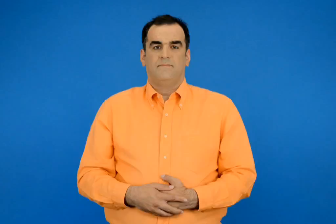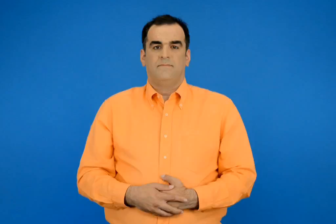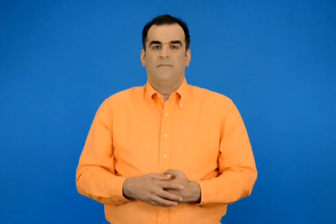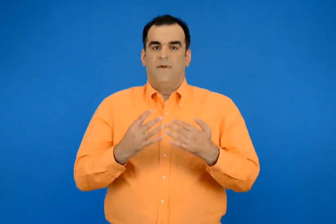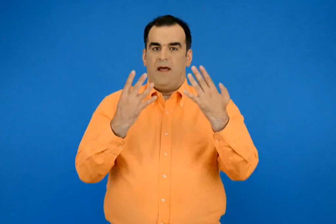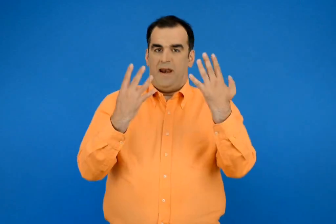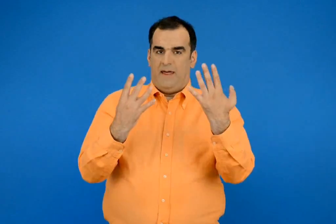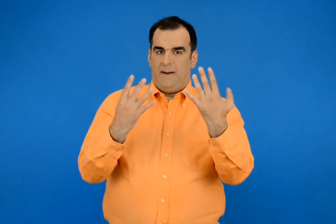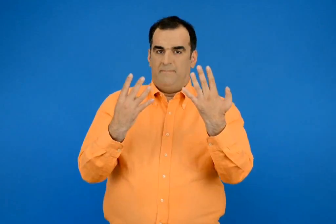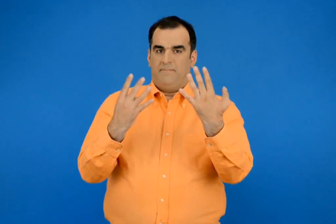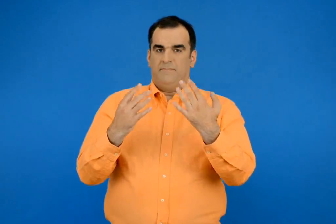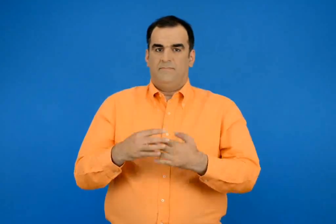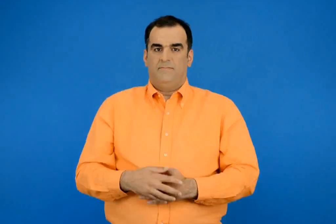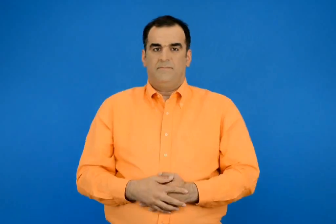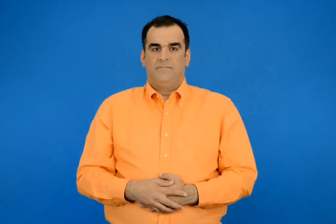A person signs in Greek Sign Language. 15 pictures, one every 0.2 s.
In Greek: το 9
